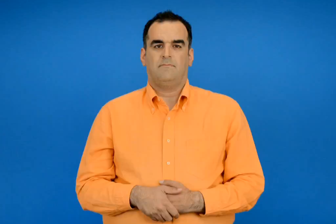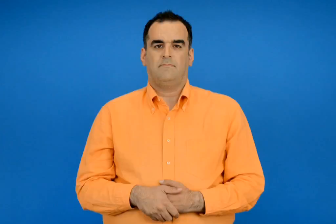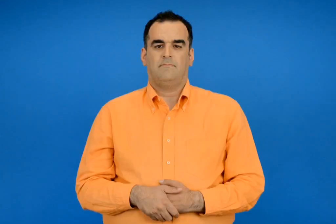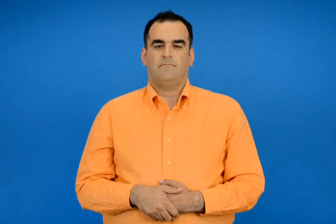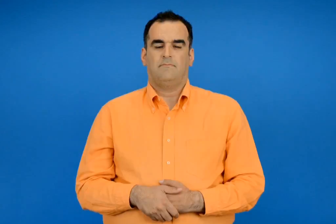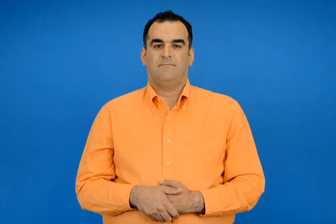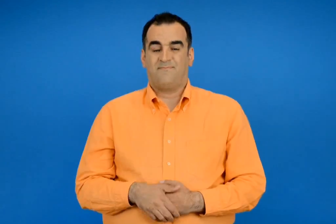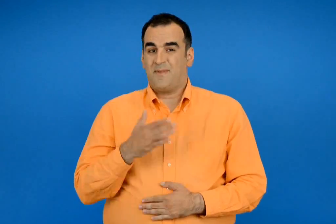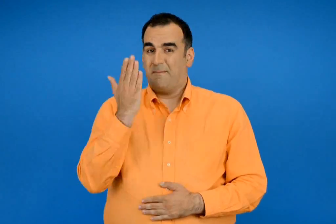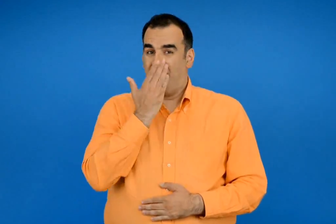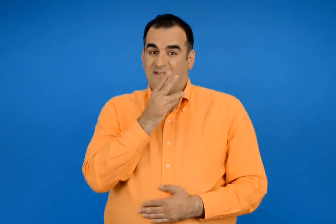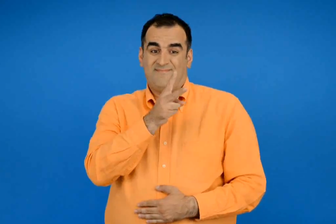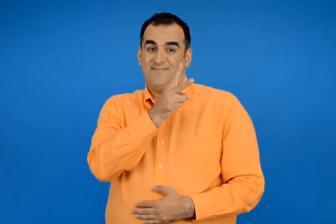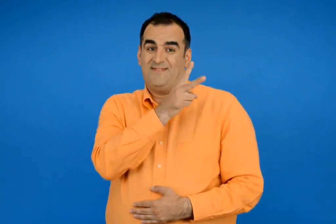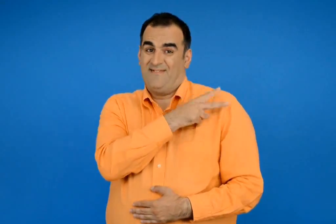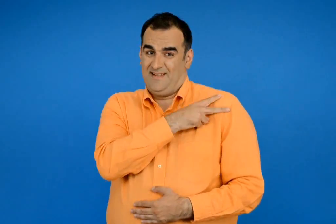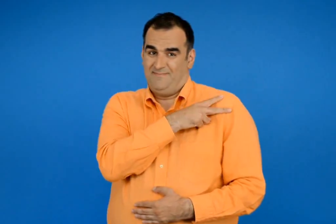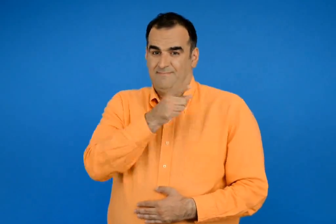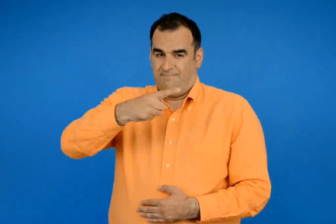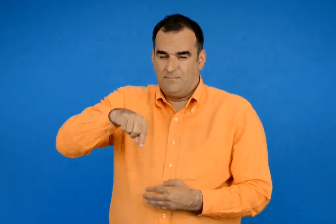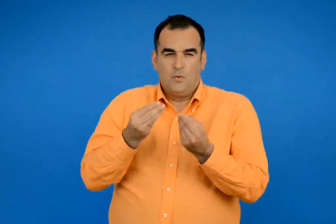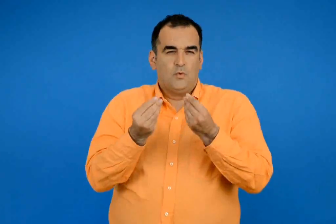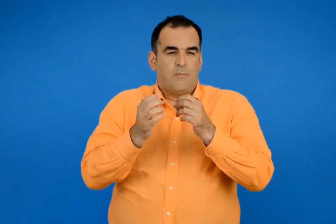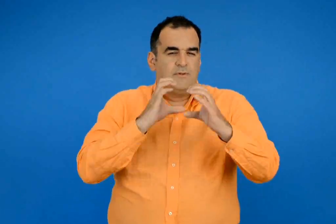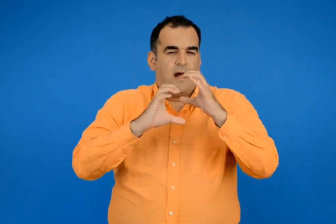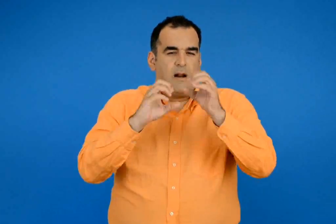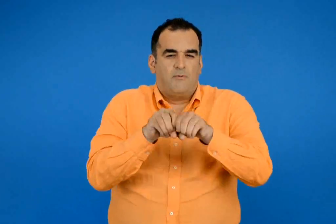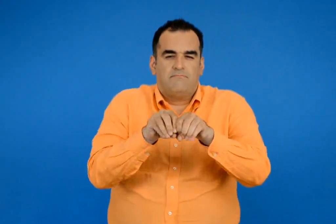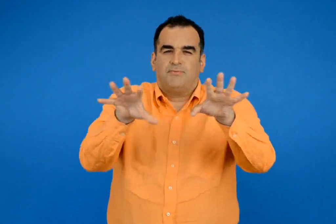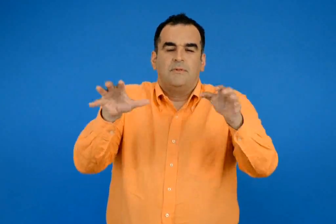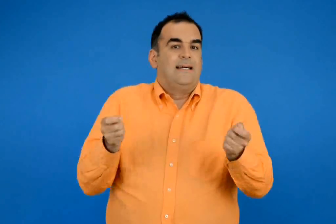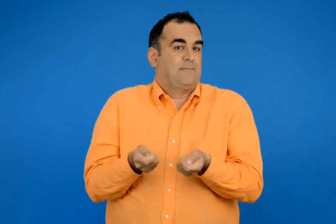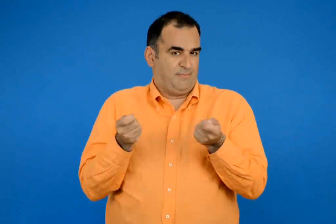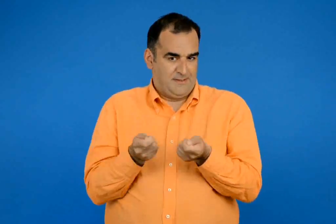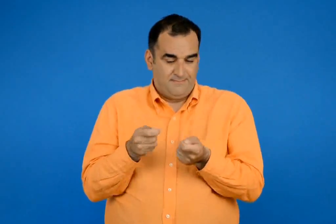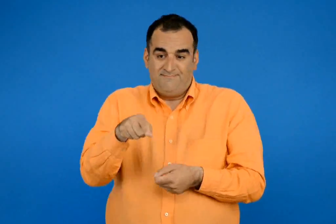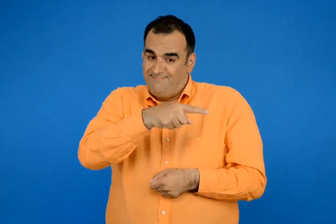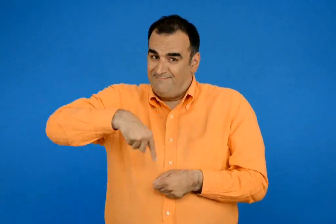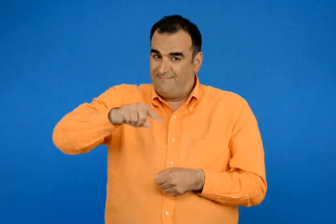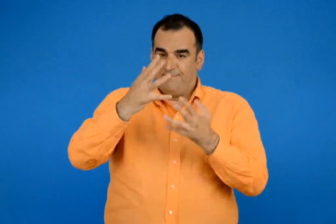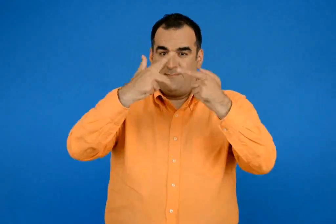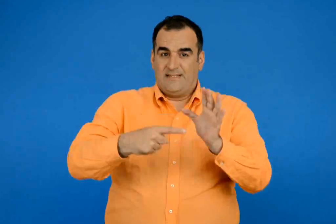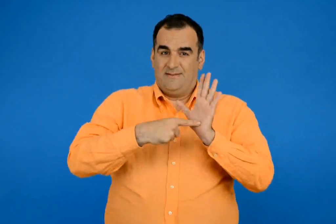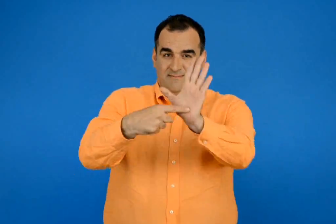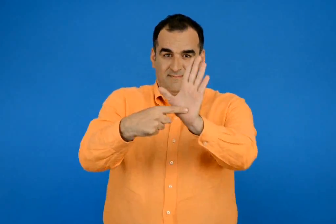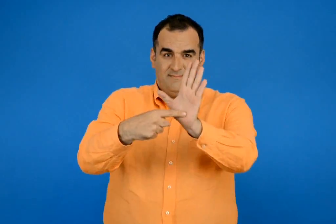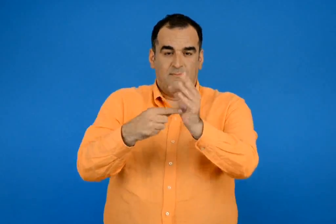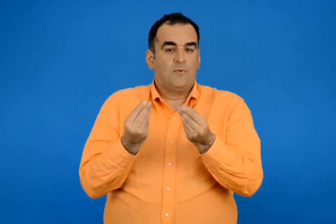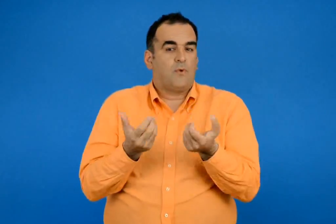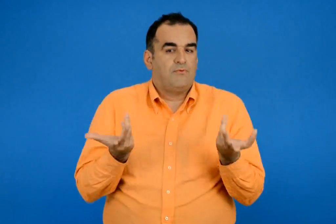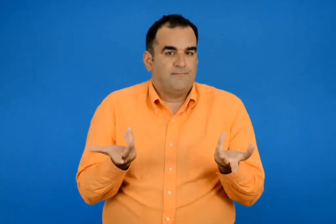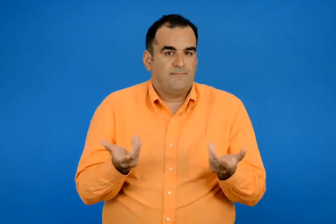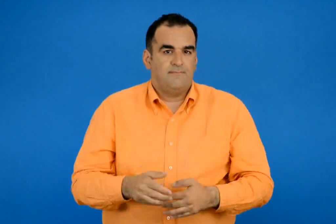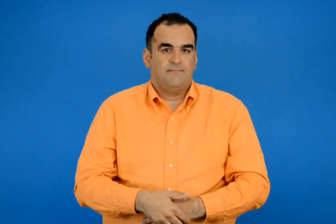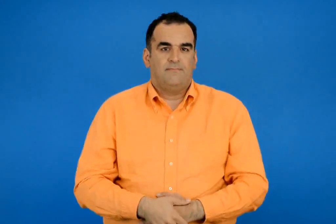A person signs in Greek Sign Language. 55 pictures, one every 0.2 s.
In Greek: ποιους τρόπους επικοινωνίας χρησιμοποίησαν οι μαθητές της β τάξης για να κάνουν γνωστή την παράσταση που θα παρουσιάσουν ;
